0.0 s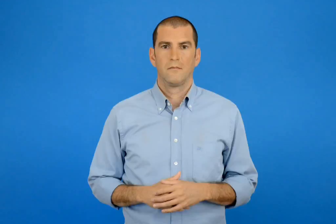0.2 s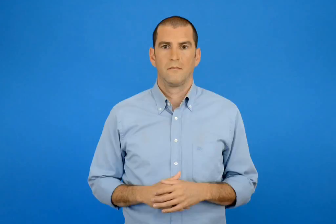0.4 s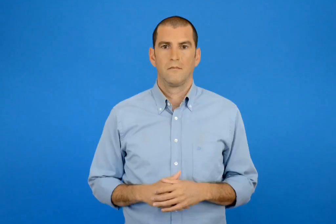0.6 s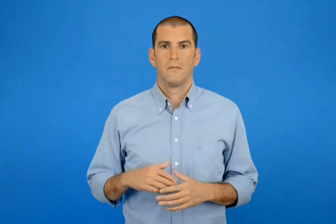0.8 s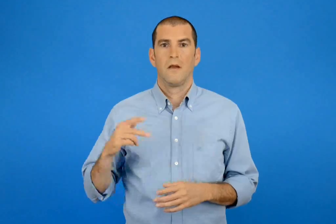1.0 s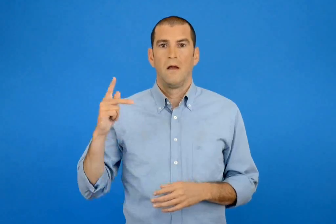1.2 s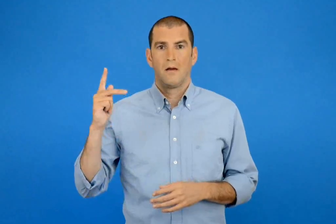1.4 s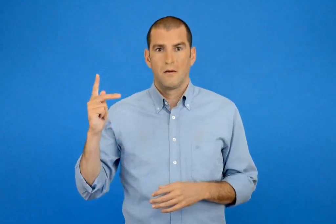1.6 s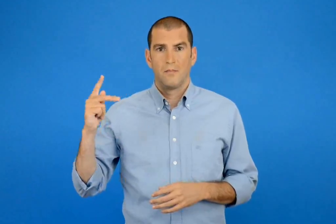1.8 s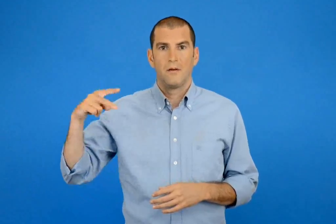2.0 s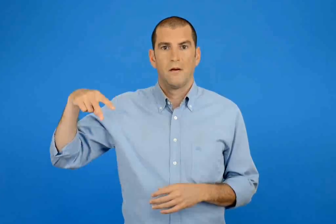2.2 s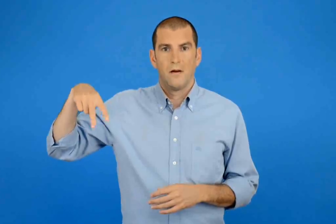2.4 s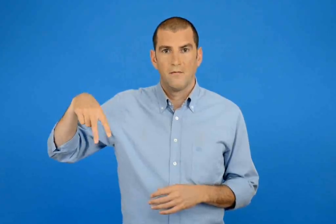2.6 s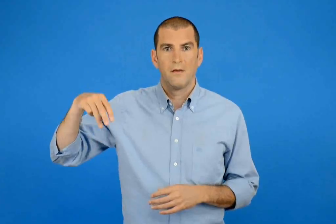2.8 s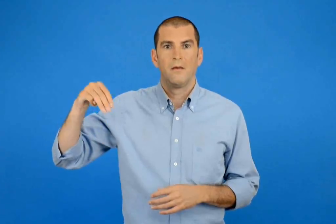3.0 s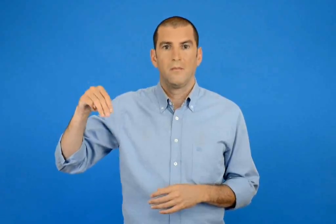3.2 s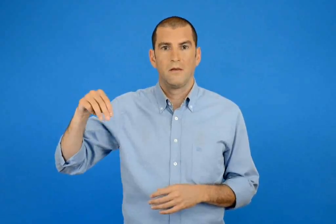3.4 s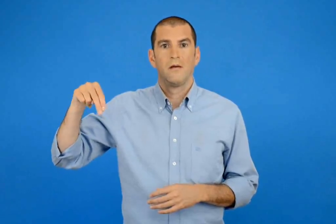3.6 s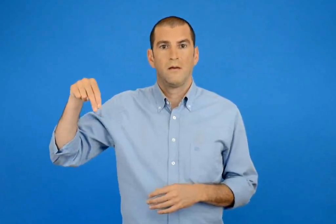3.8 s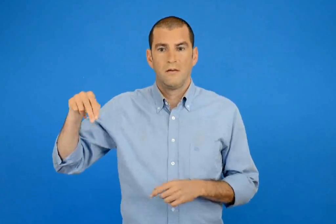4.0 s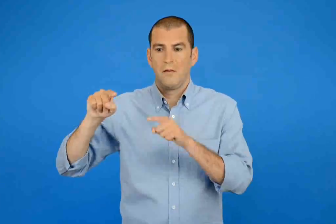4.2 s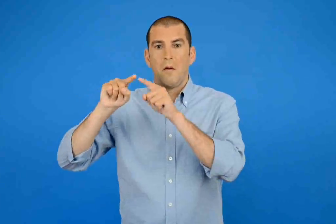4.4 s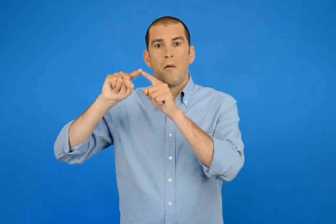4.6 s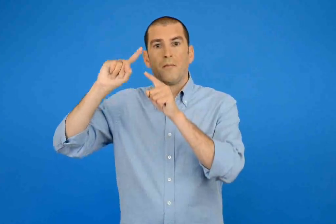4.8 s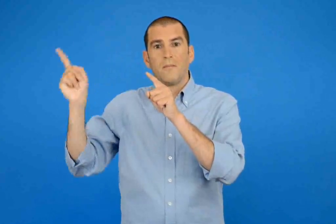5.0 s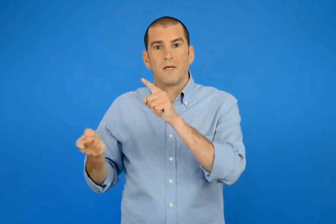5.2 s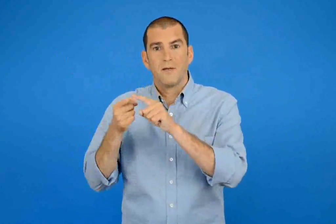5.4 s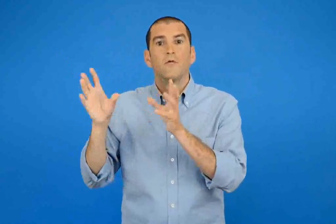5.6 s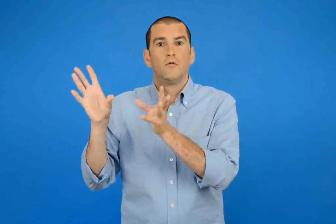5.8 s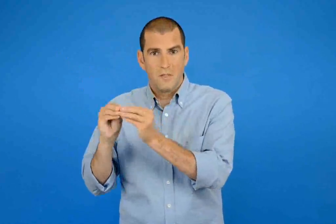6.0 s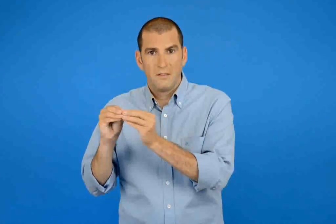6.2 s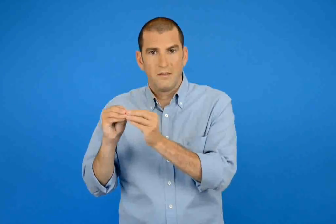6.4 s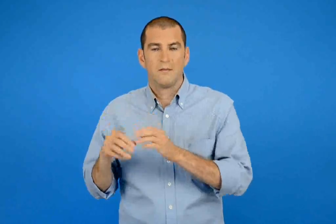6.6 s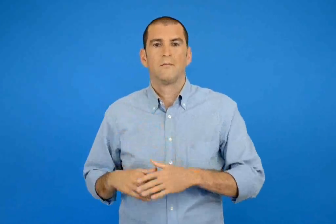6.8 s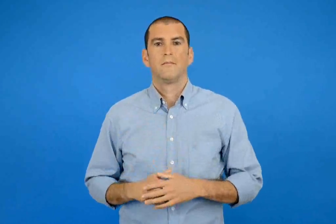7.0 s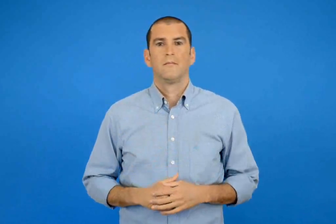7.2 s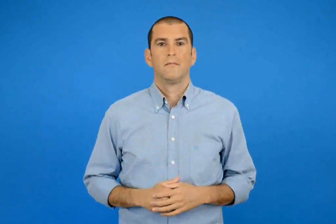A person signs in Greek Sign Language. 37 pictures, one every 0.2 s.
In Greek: η περίμετρος του κλμν είναι
